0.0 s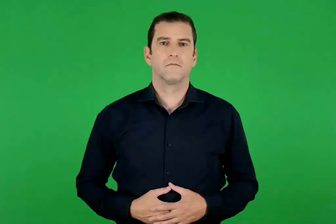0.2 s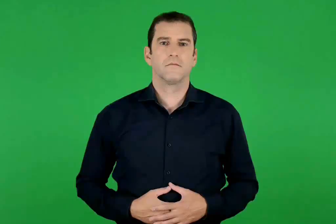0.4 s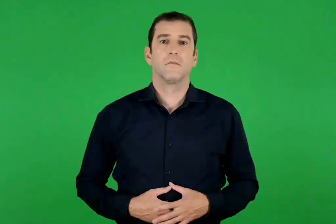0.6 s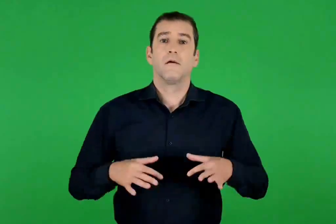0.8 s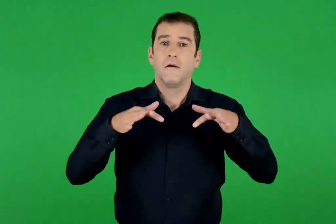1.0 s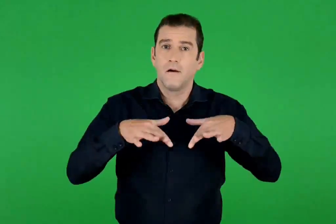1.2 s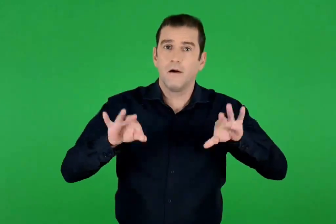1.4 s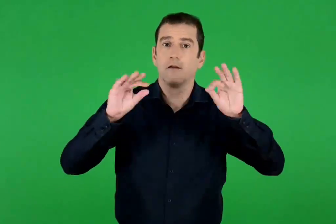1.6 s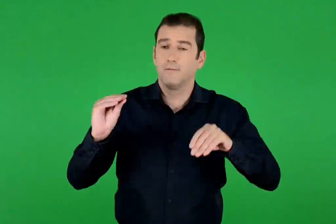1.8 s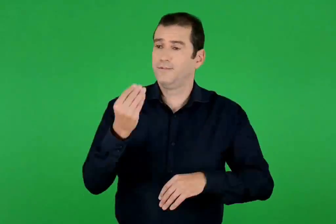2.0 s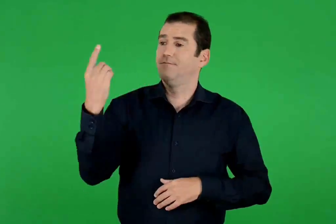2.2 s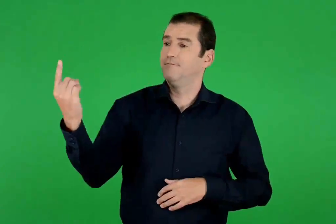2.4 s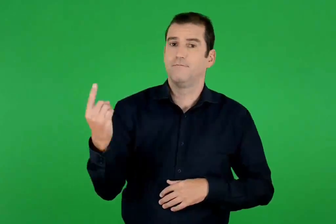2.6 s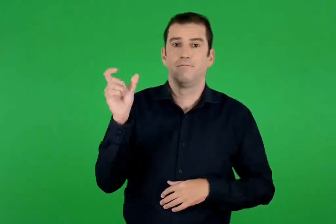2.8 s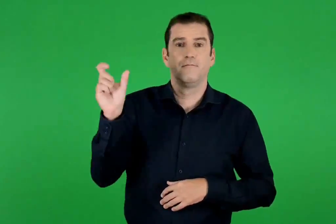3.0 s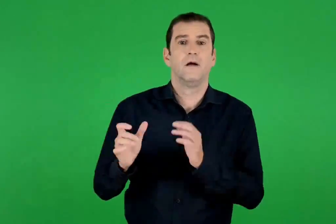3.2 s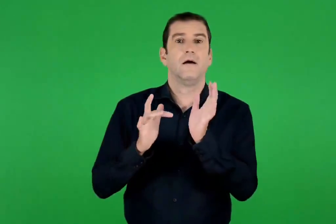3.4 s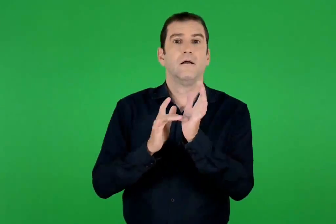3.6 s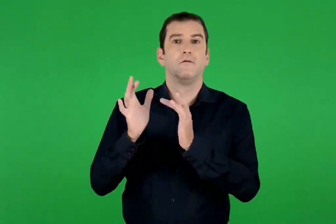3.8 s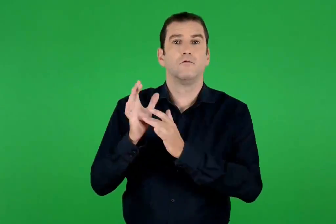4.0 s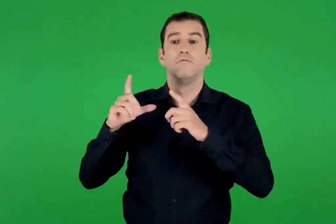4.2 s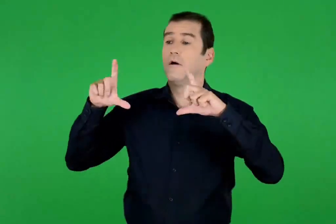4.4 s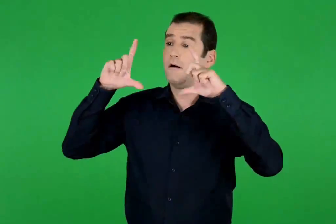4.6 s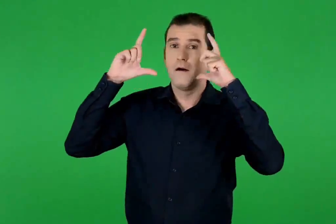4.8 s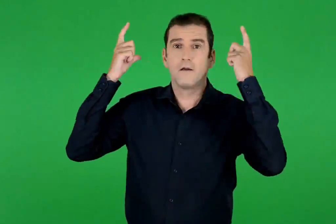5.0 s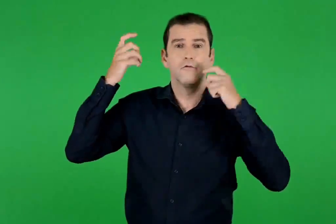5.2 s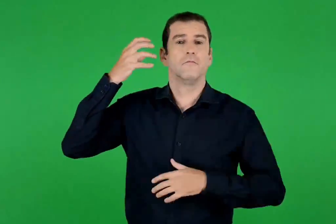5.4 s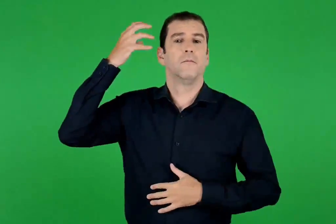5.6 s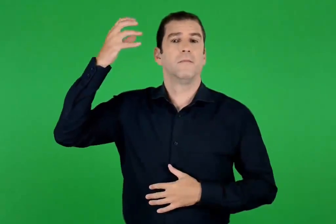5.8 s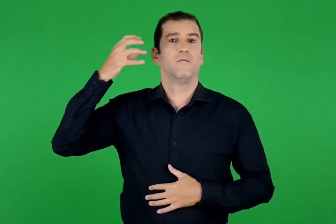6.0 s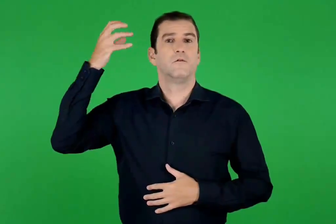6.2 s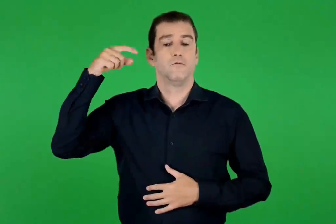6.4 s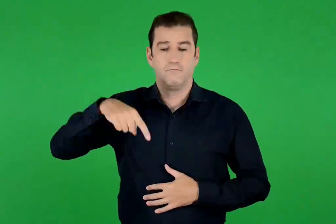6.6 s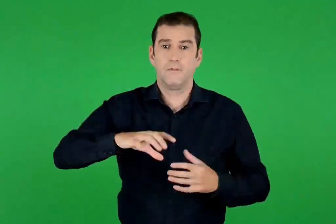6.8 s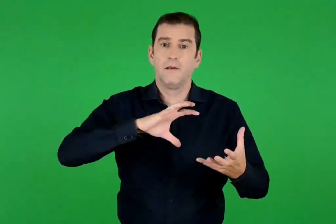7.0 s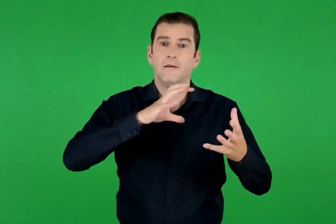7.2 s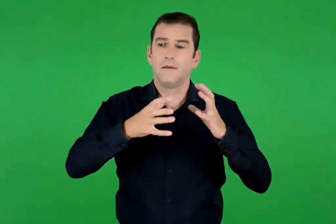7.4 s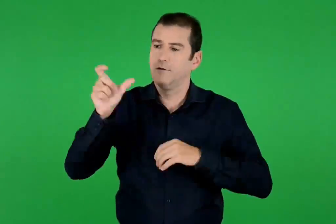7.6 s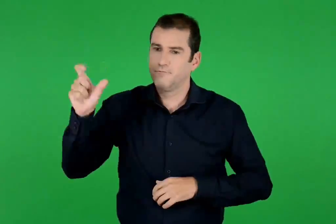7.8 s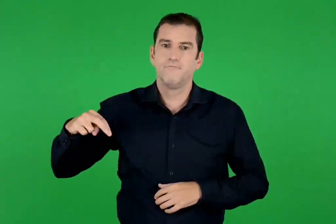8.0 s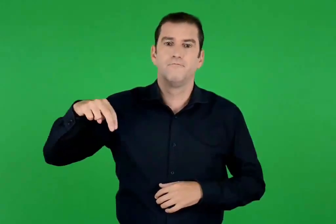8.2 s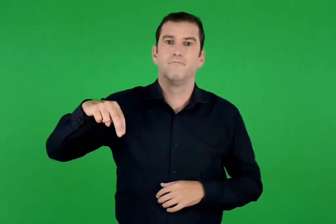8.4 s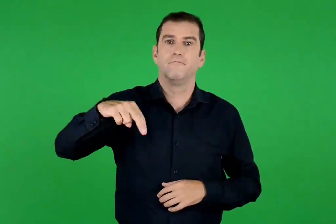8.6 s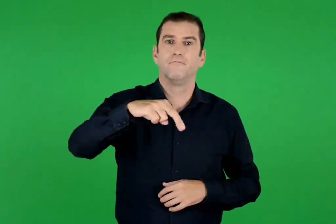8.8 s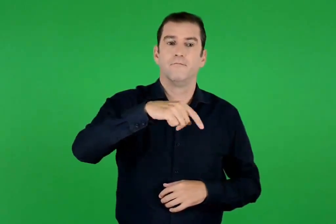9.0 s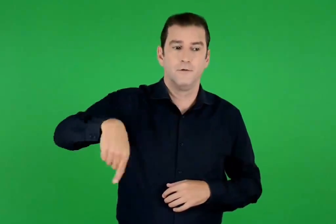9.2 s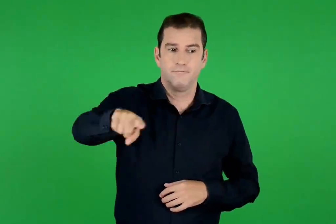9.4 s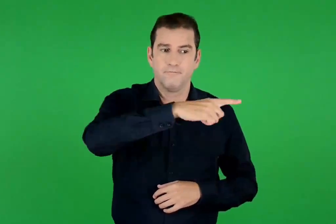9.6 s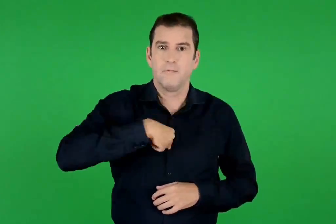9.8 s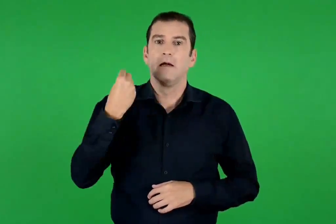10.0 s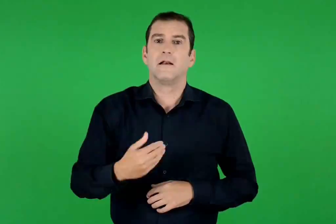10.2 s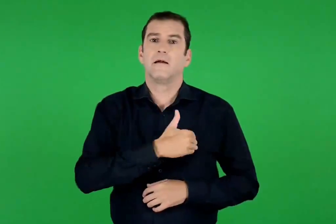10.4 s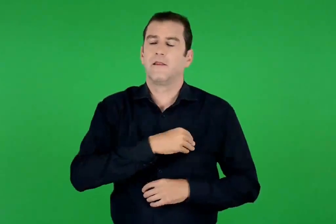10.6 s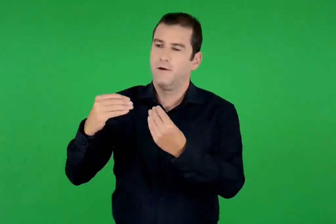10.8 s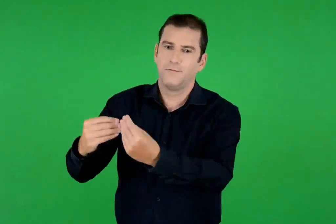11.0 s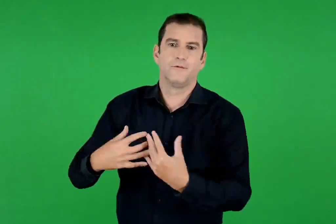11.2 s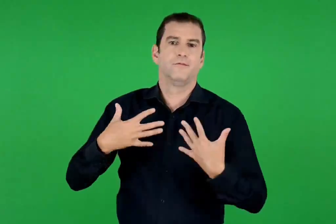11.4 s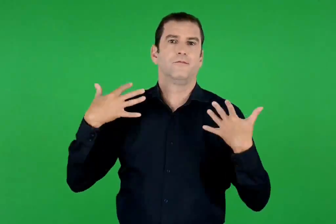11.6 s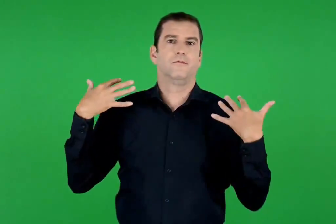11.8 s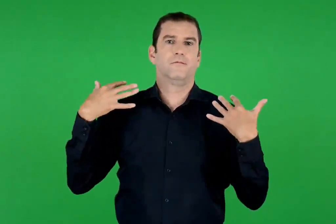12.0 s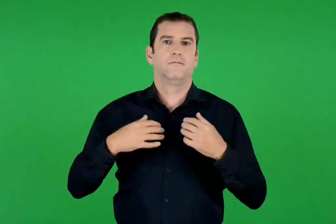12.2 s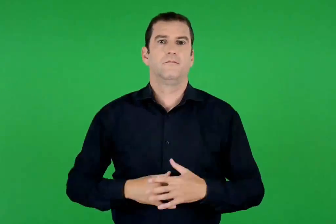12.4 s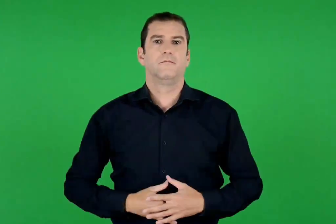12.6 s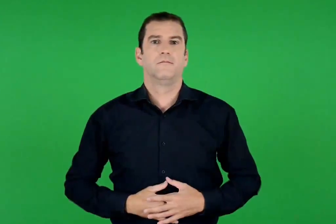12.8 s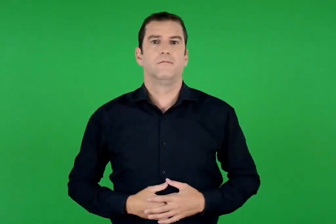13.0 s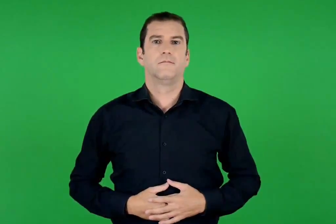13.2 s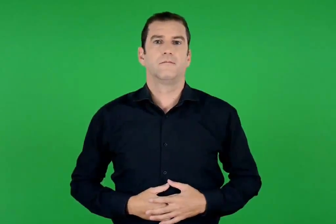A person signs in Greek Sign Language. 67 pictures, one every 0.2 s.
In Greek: αρχή που βγήκε ο χριστός άγιος και πνευματικός , στη γη να περπατήσει και να μας καλοκαρδίσει
